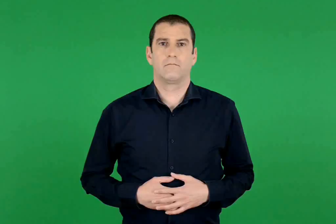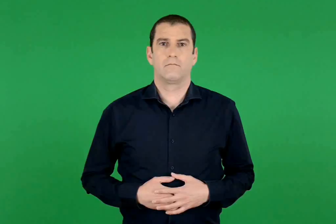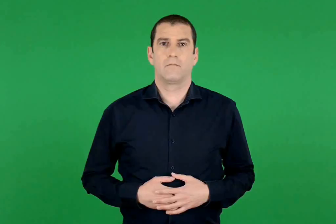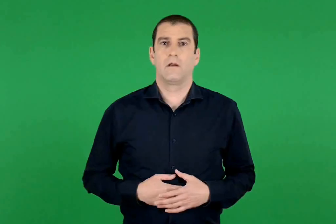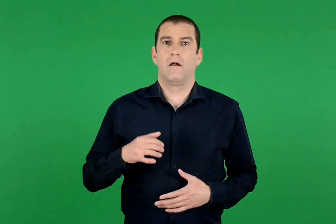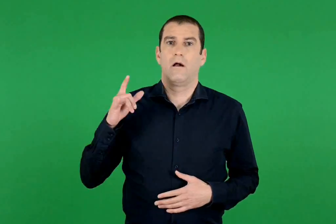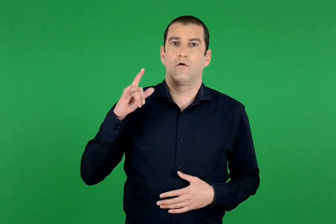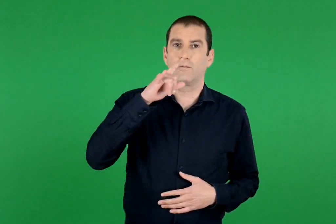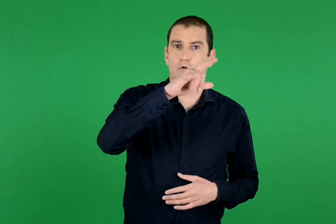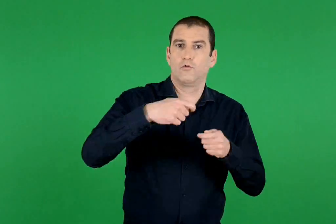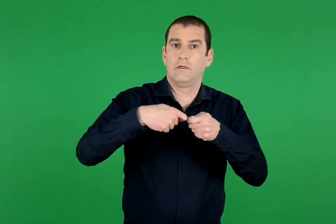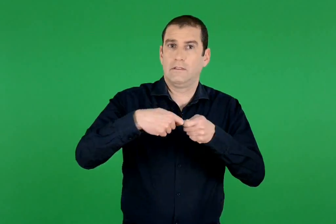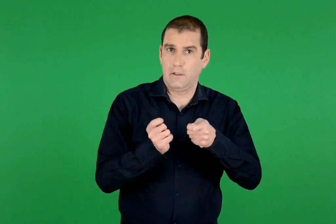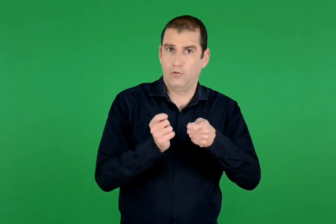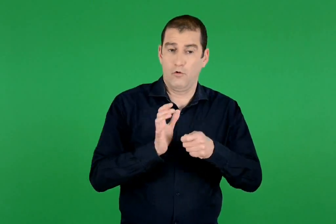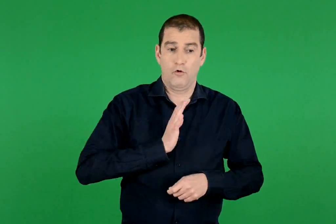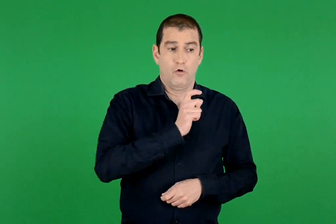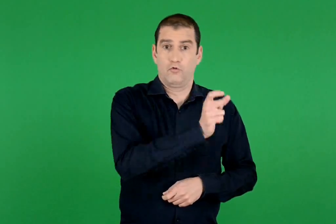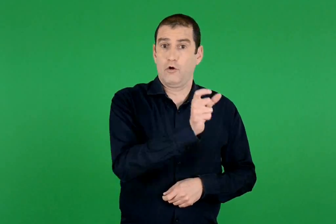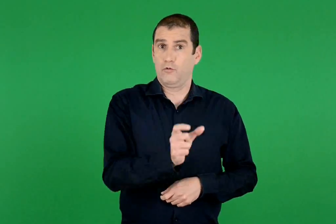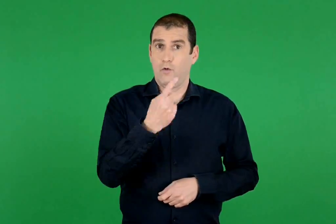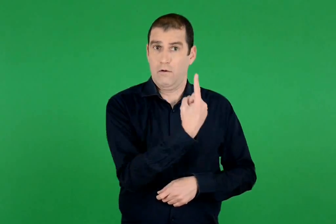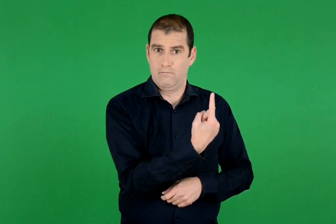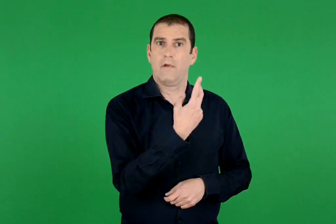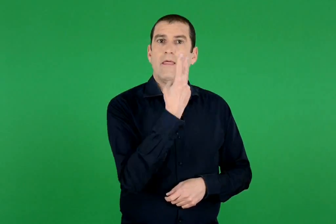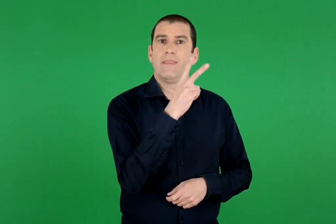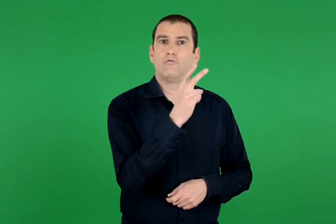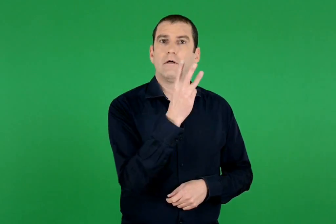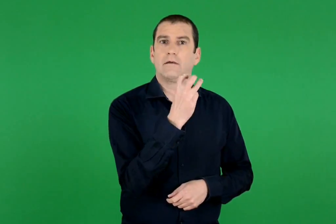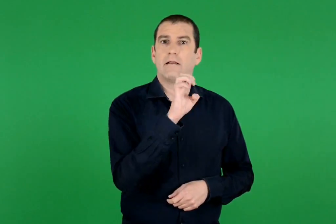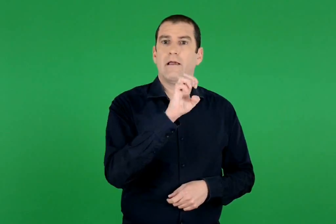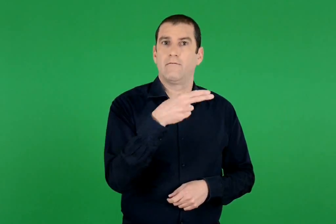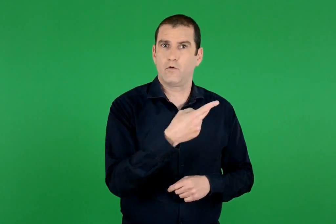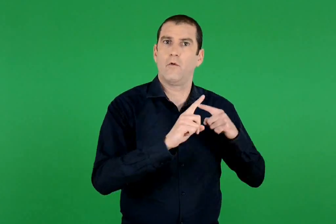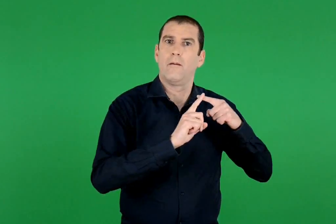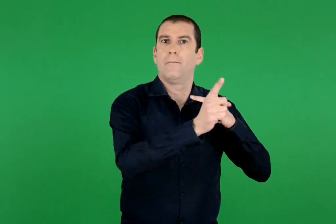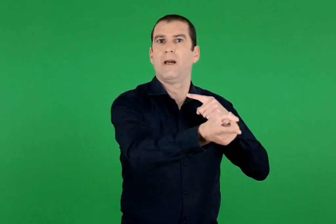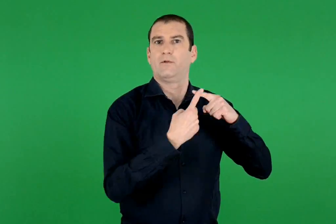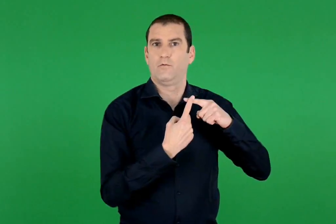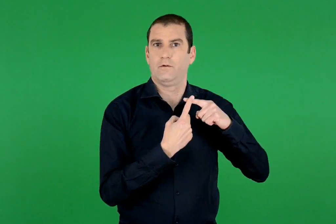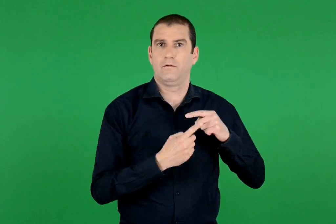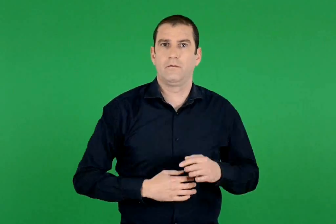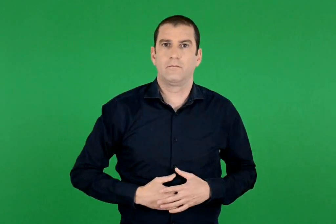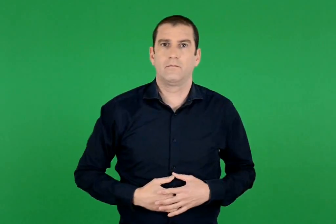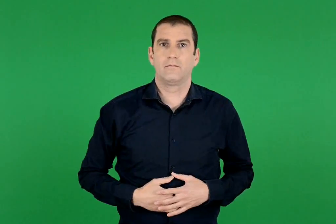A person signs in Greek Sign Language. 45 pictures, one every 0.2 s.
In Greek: αεροπορικό εισιτήριο 230 ευρώ το άτομο με επιστροφή
